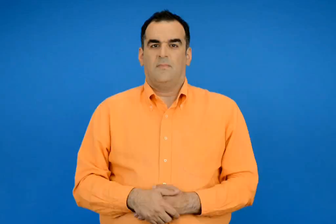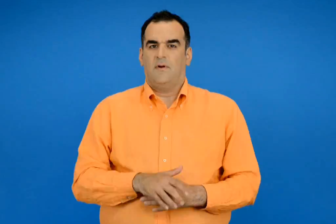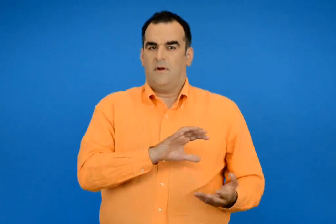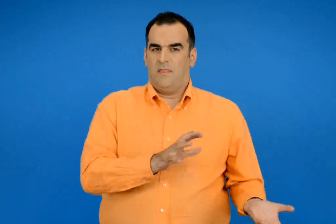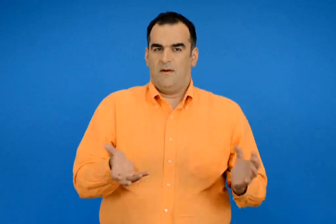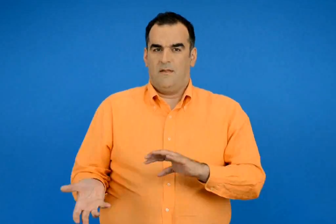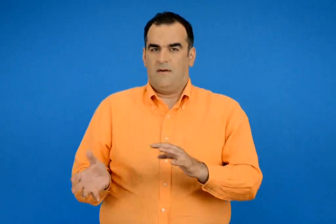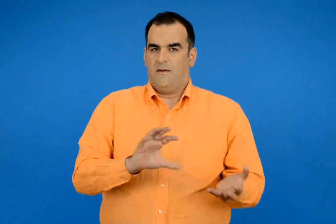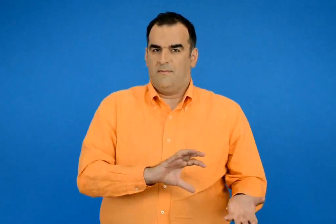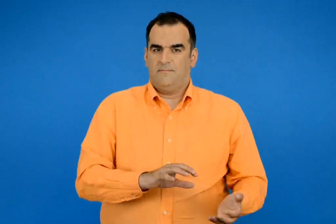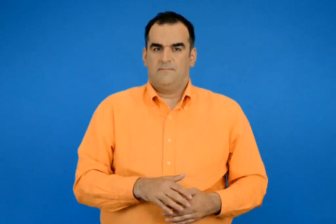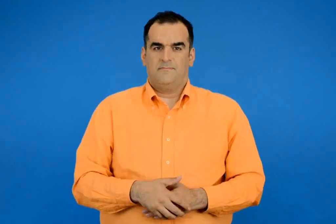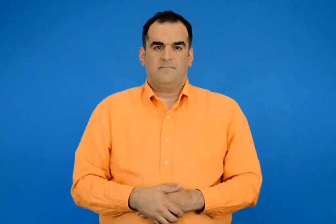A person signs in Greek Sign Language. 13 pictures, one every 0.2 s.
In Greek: άστατος
